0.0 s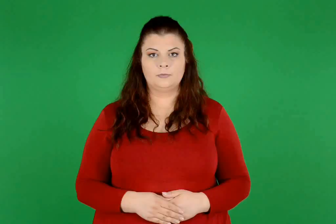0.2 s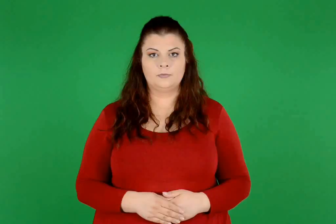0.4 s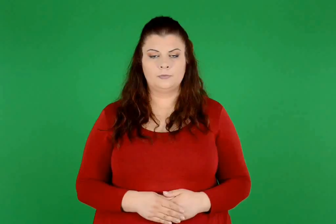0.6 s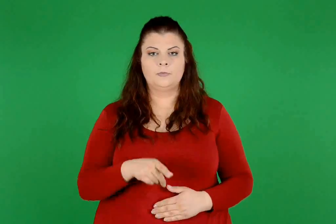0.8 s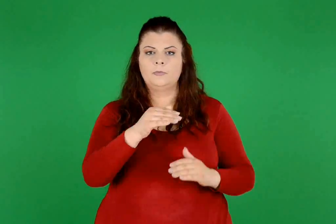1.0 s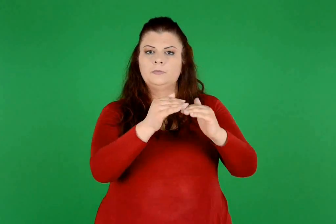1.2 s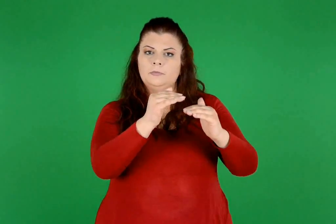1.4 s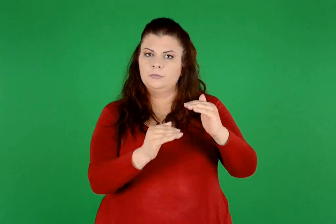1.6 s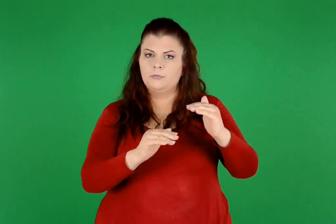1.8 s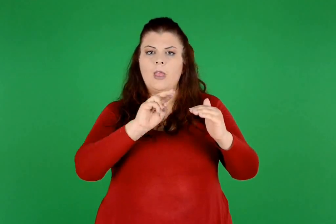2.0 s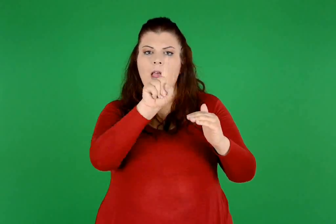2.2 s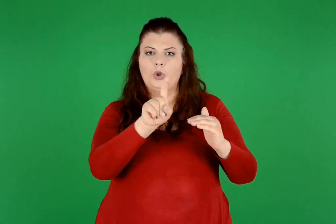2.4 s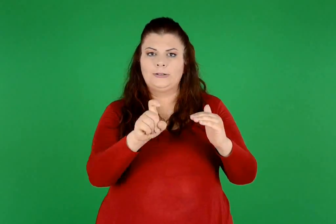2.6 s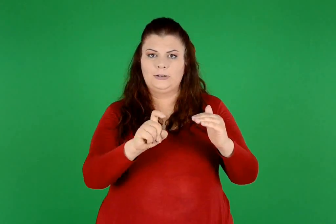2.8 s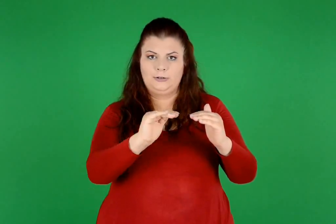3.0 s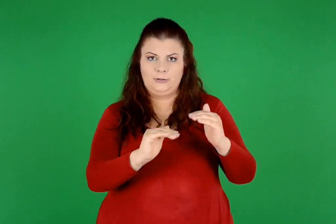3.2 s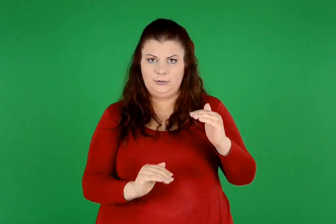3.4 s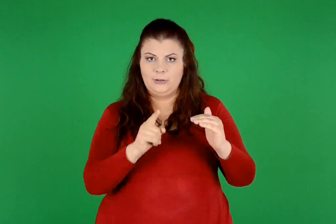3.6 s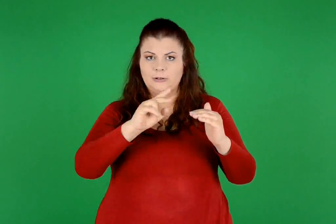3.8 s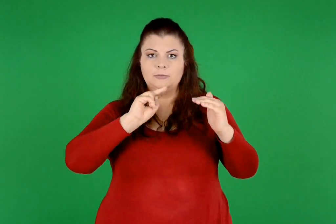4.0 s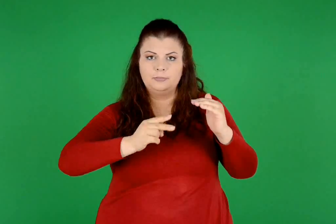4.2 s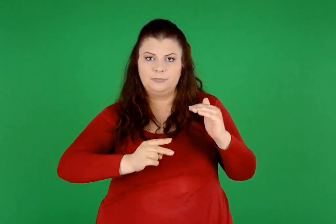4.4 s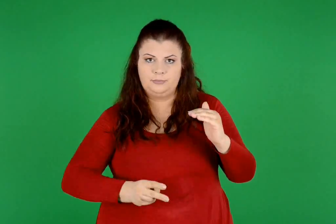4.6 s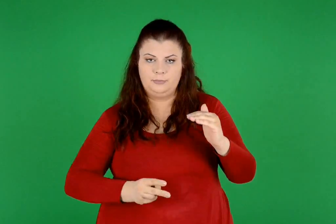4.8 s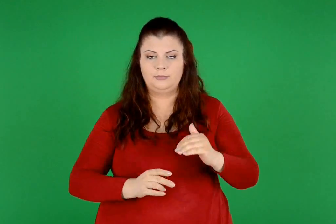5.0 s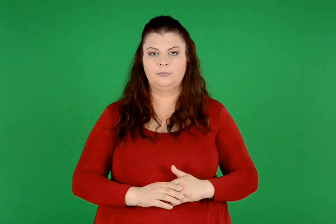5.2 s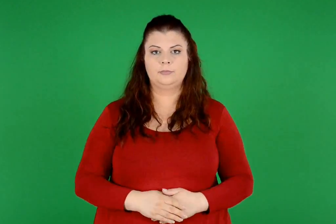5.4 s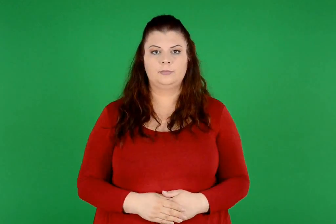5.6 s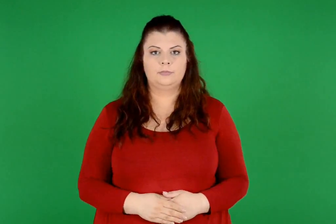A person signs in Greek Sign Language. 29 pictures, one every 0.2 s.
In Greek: απαντήστε στις παρακάτω ερωτήσεις
